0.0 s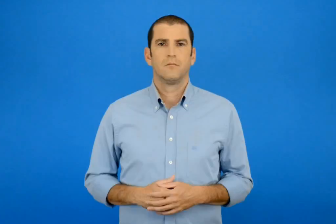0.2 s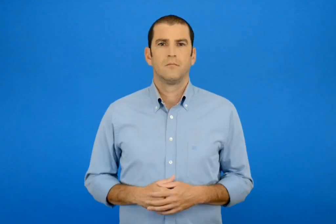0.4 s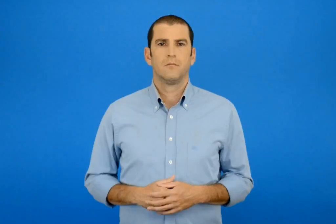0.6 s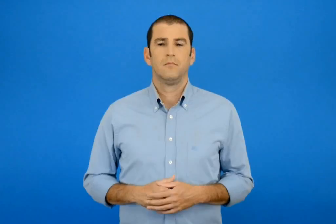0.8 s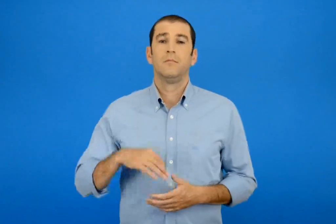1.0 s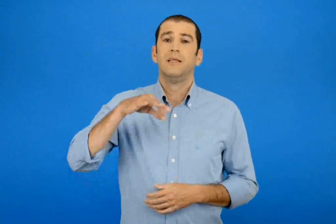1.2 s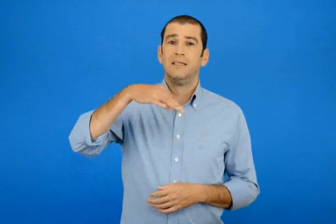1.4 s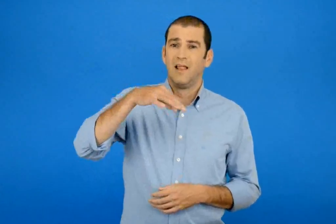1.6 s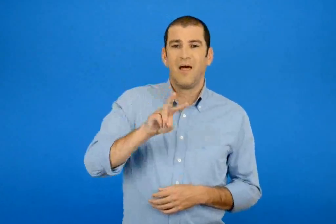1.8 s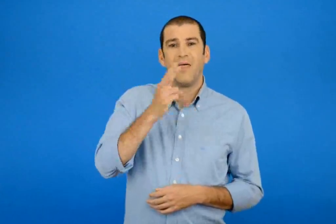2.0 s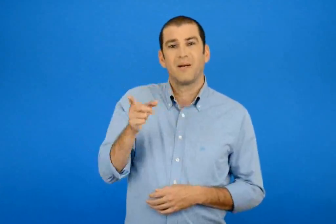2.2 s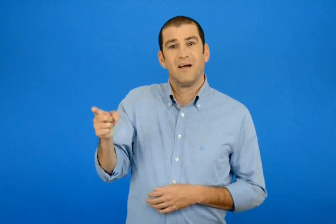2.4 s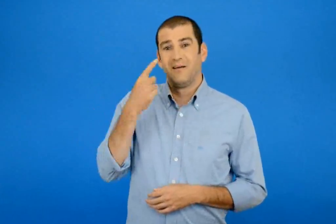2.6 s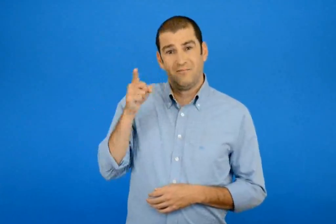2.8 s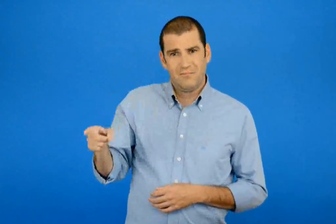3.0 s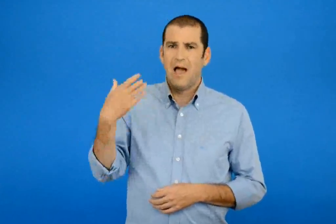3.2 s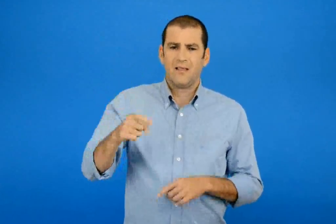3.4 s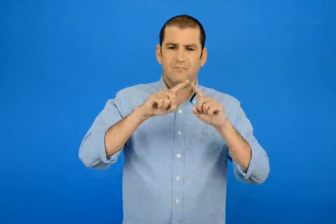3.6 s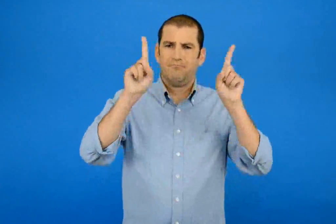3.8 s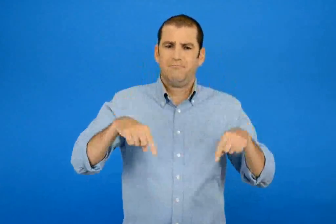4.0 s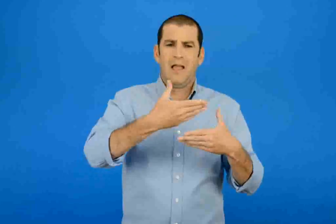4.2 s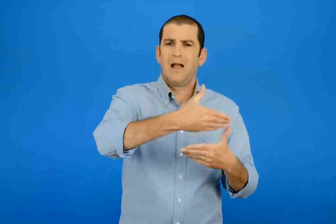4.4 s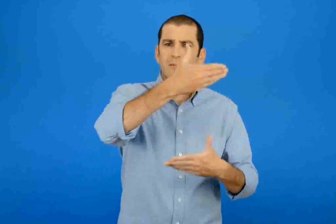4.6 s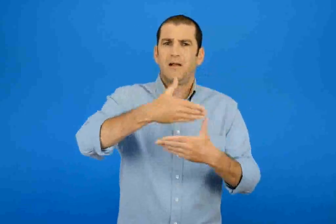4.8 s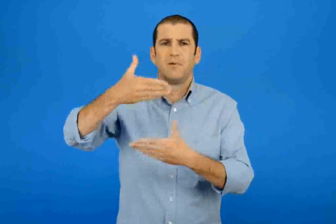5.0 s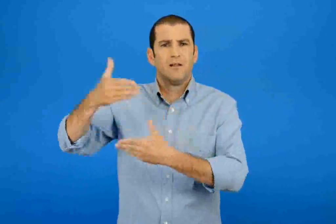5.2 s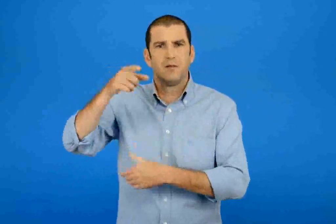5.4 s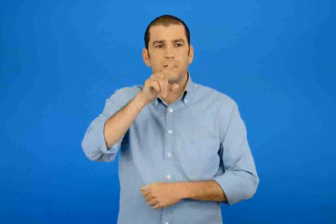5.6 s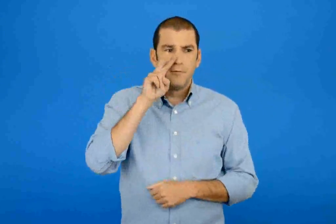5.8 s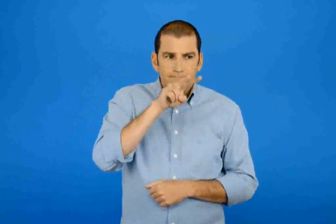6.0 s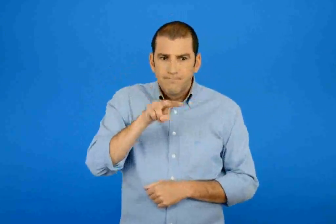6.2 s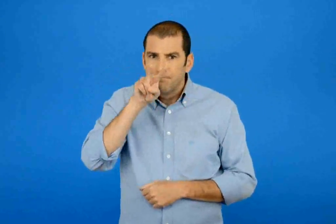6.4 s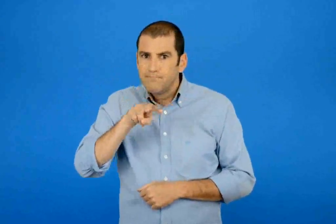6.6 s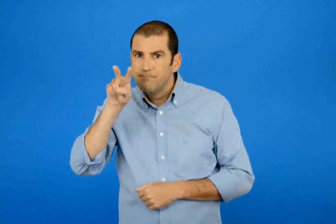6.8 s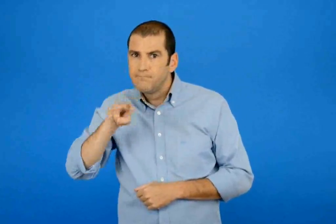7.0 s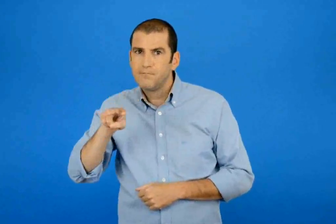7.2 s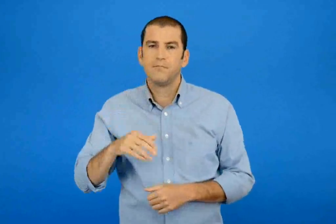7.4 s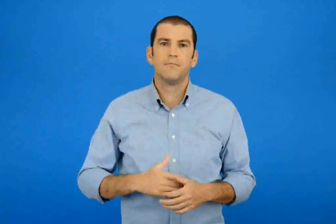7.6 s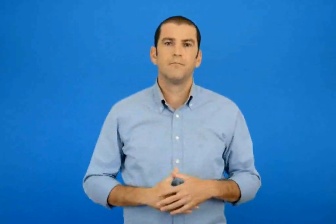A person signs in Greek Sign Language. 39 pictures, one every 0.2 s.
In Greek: παρατήρησε τα έντυπα στη διπλανή σελίδα
